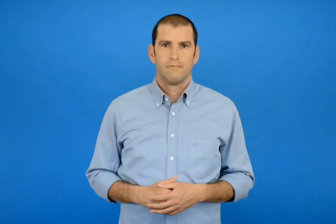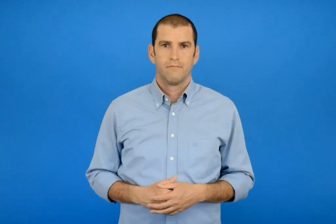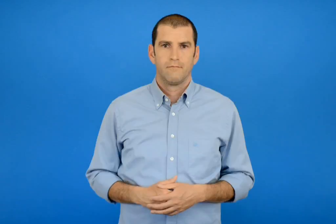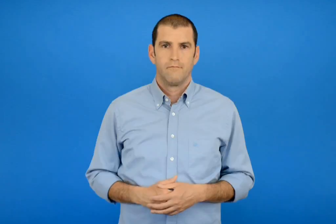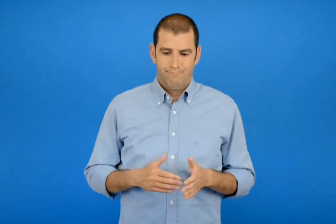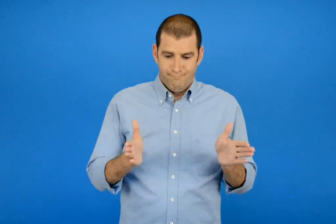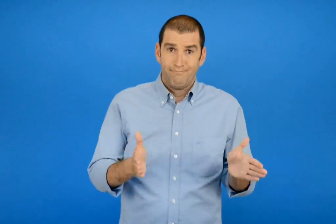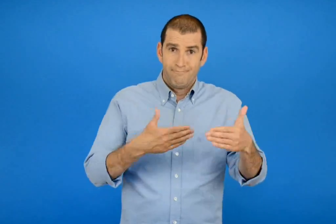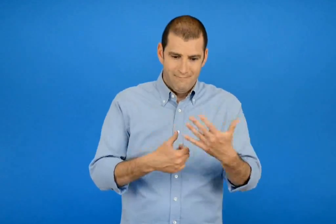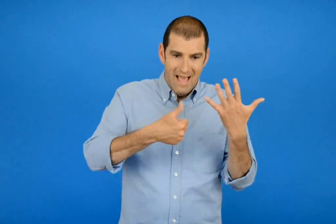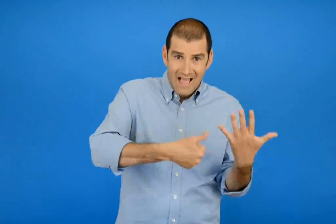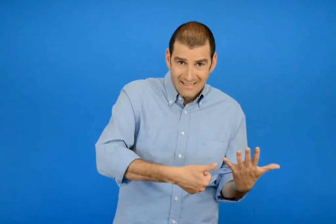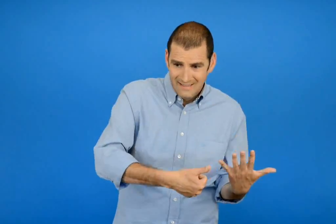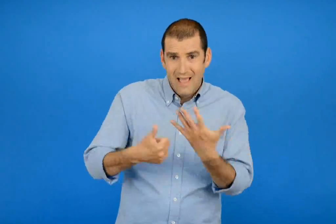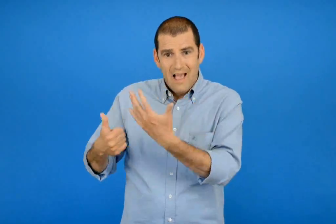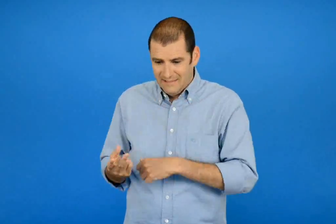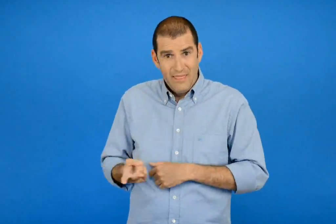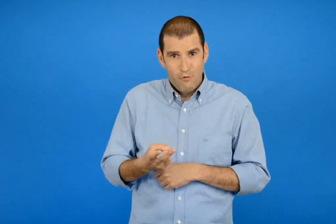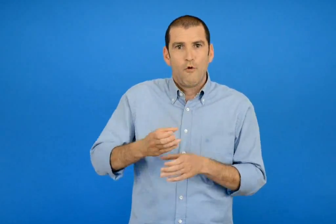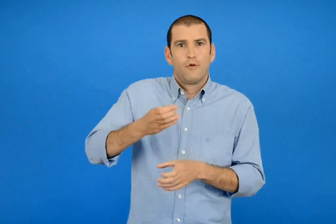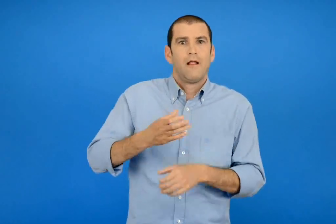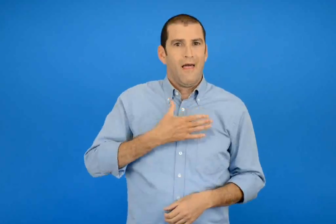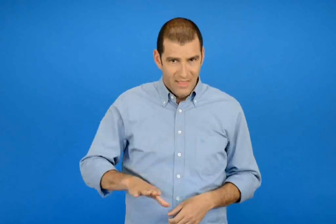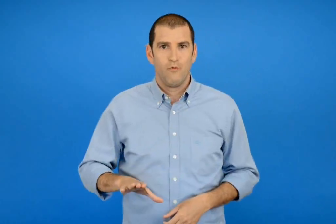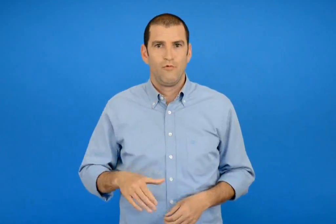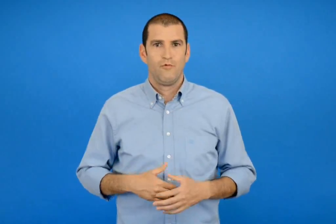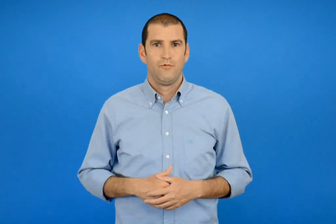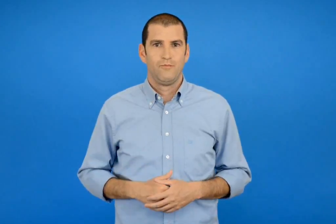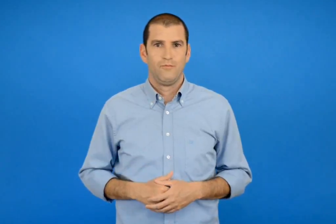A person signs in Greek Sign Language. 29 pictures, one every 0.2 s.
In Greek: θέλω 2 εξάδες ποτήρια
